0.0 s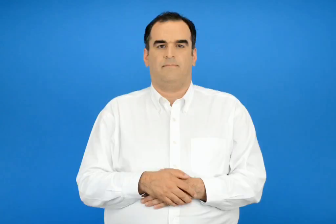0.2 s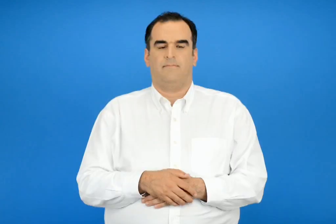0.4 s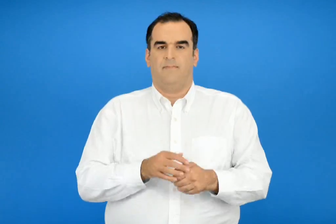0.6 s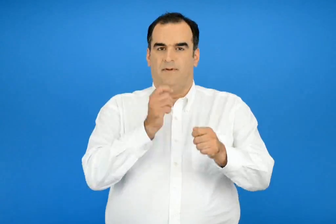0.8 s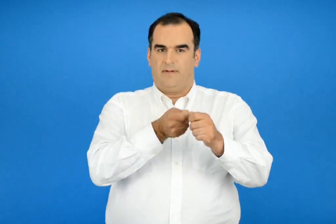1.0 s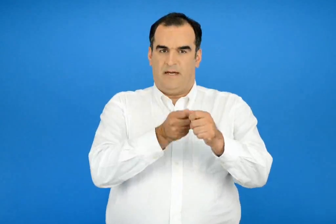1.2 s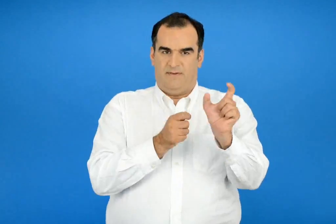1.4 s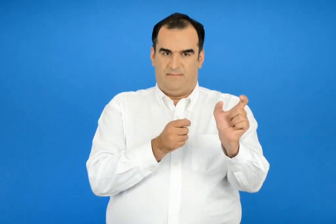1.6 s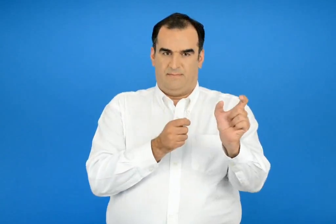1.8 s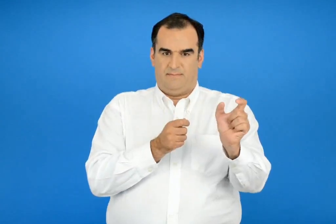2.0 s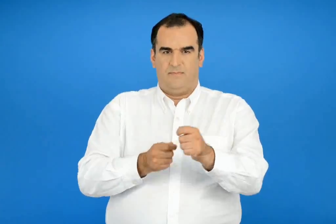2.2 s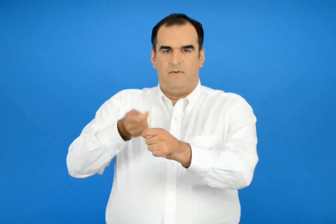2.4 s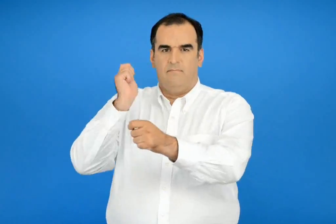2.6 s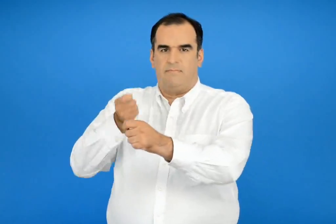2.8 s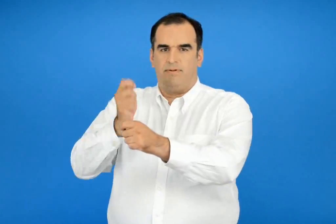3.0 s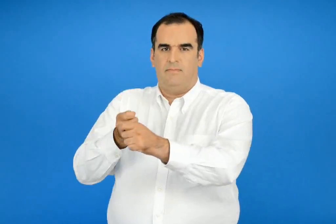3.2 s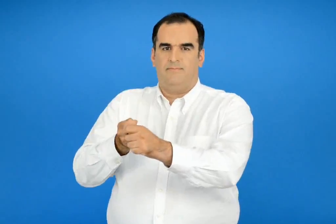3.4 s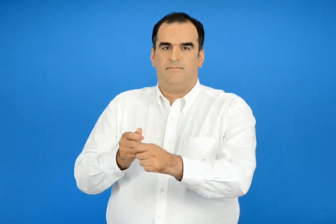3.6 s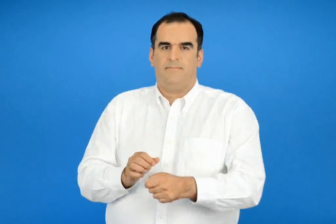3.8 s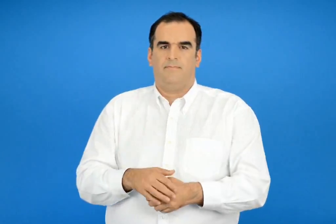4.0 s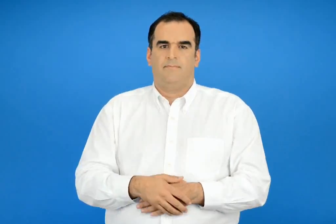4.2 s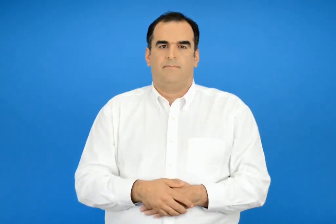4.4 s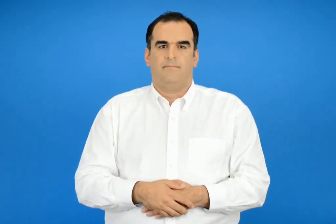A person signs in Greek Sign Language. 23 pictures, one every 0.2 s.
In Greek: καρφί καρφώνω
